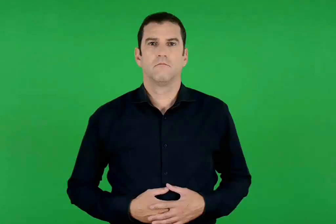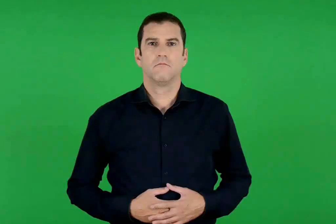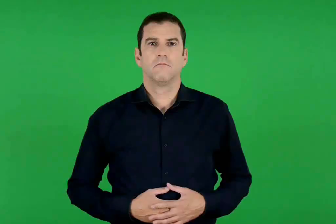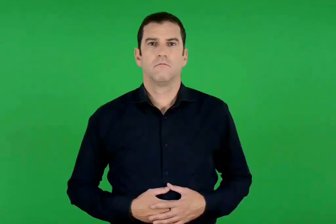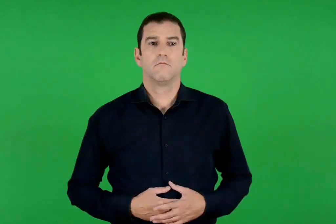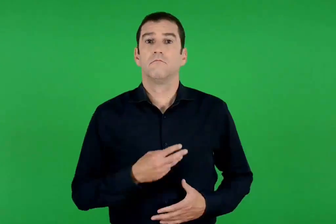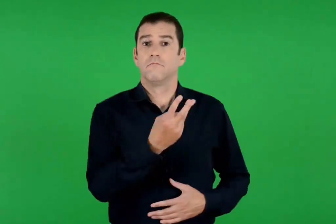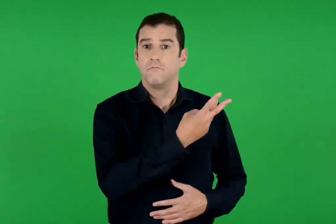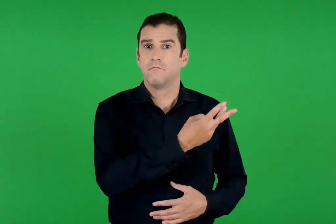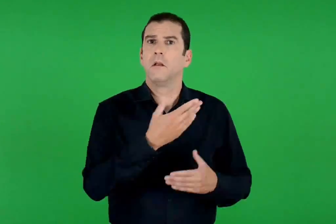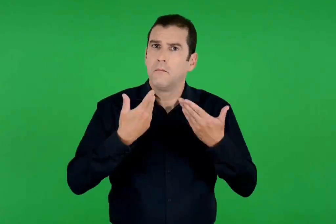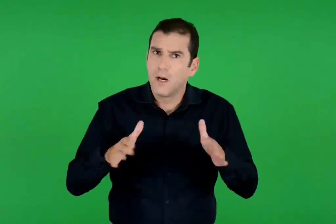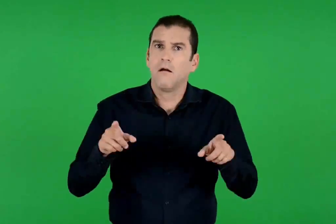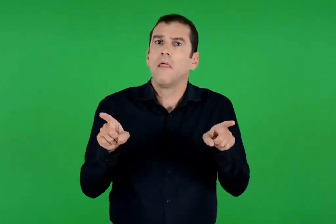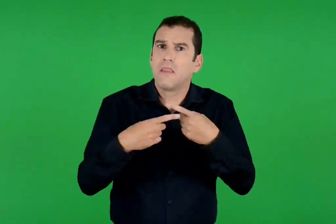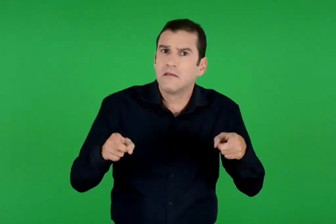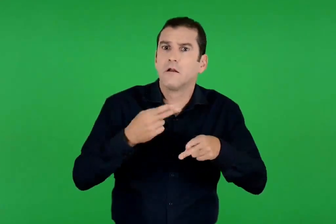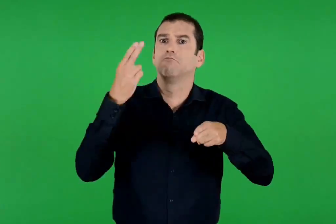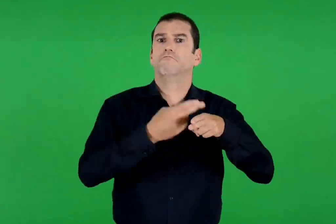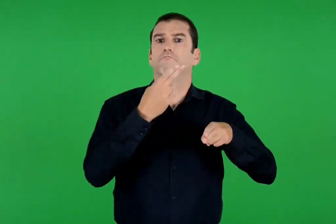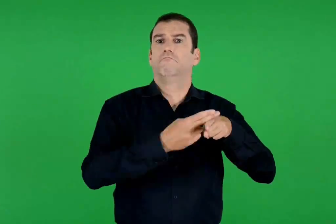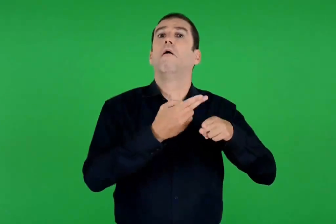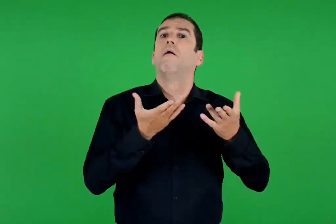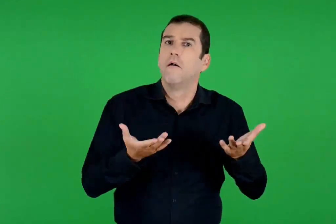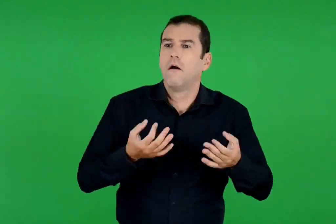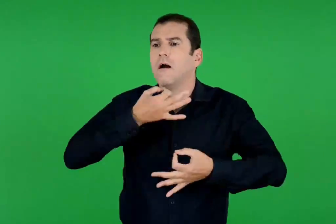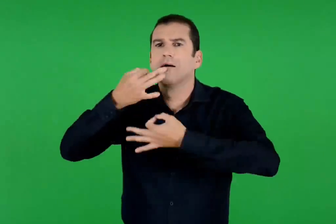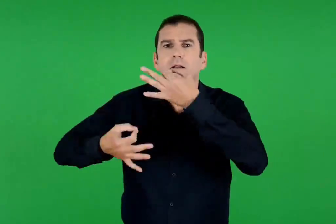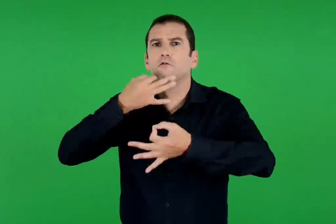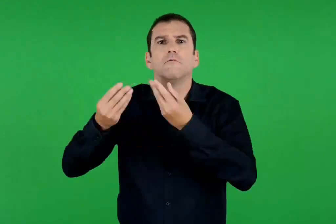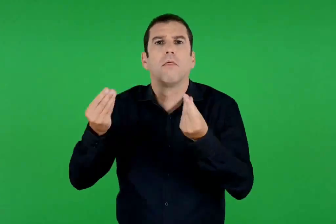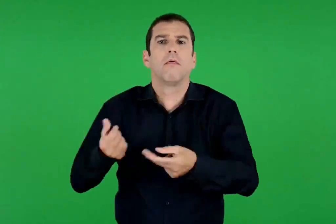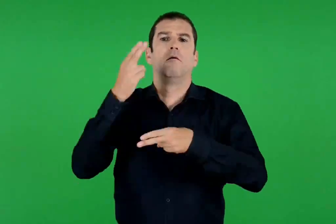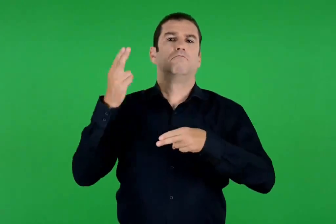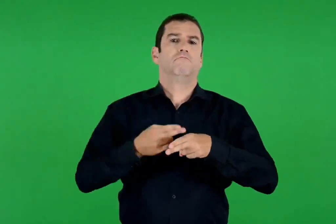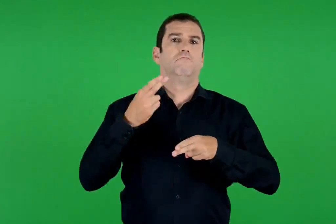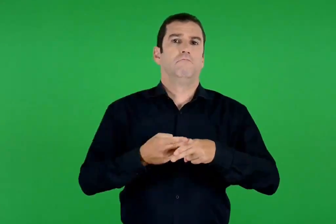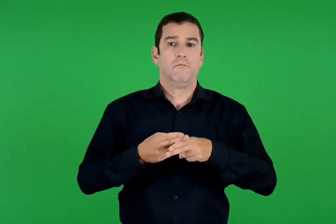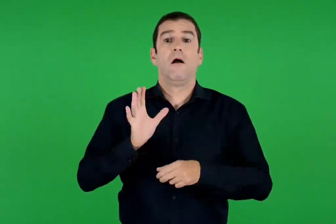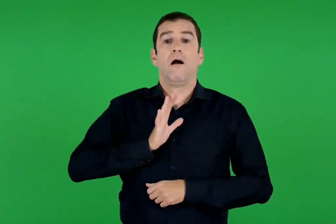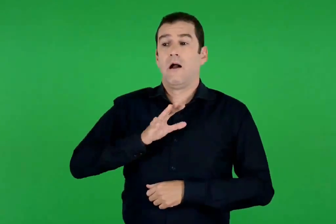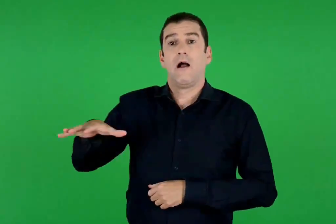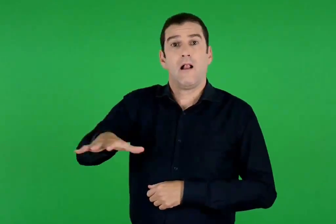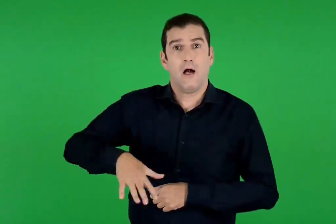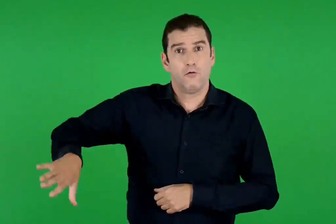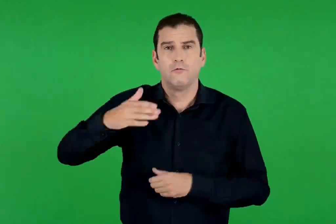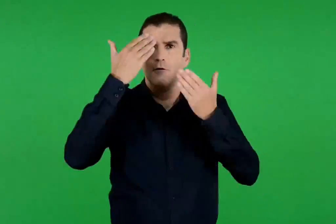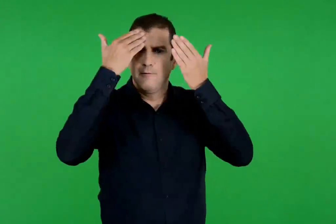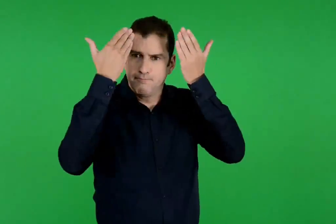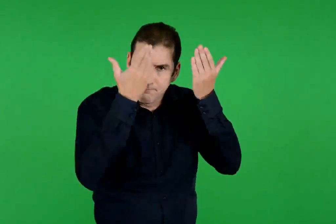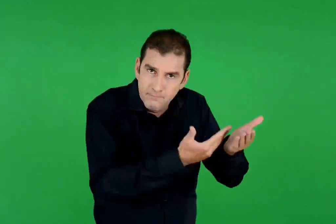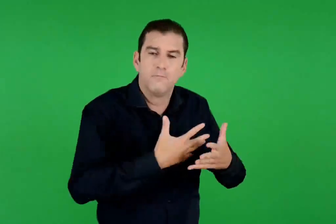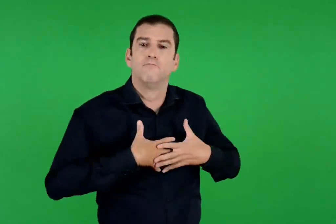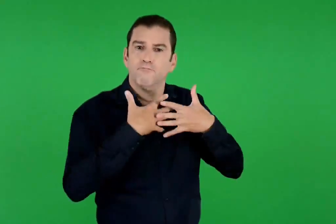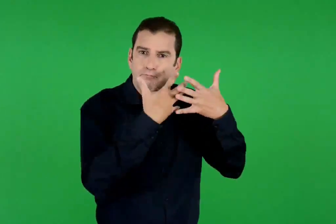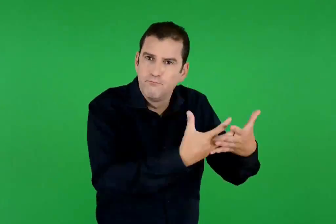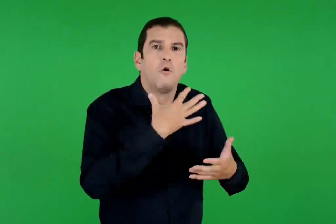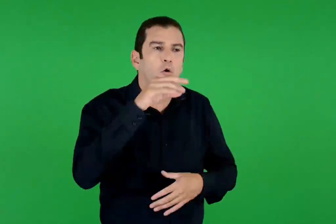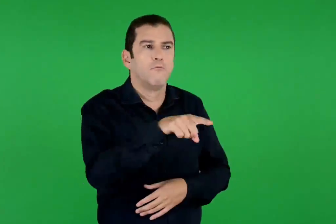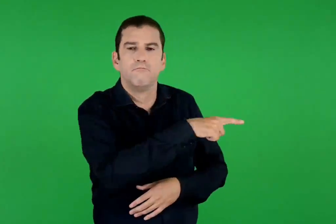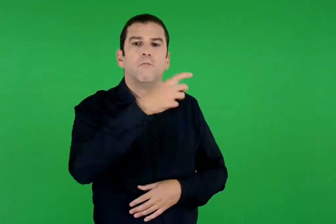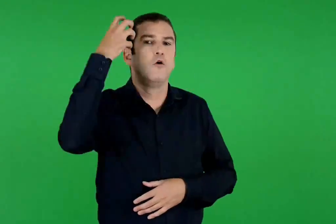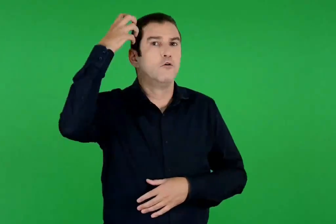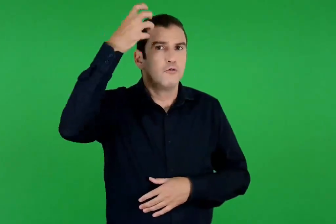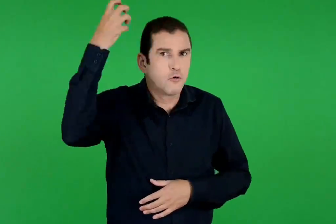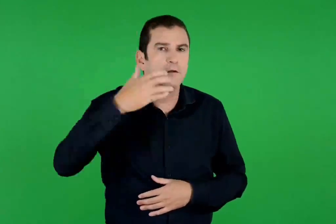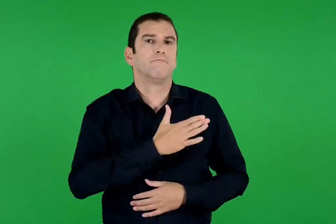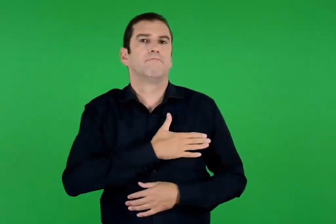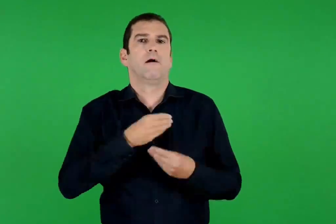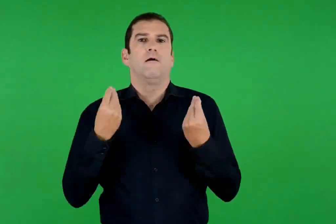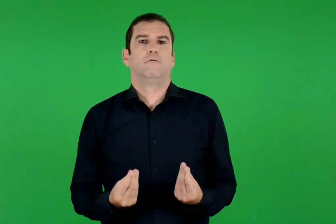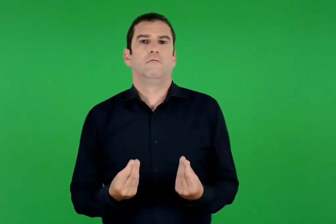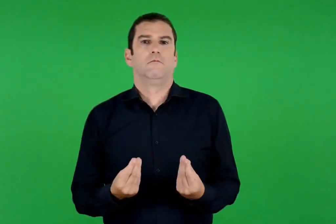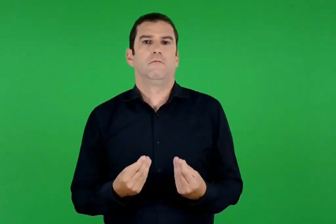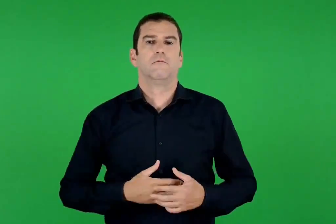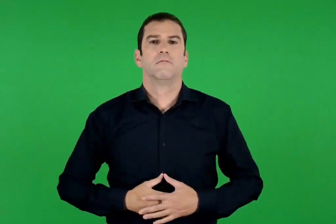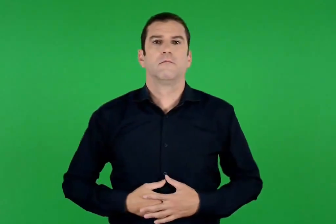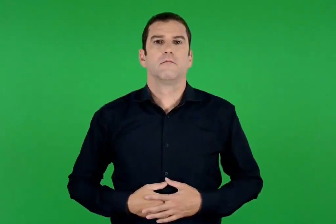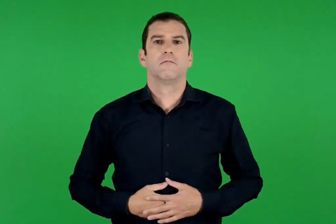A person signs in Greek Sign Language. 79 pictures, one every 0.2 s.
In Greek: έγιναν μεγάλοι δάσκαλοι , αλλά και σπουδαίοι ρήτορες. για τη σοφία τους και την καλοσύνη τους , ο λαός τους εκτιμούσε και τους αγαπούσε
